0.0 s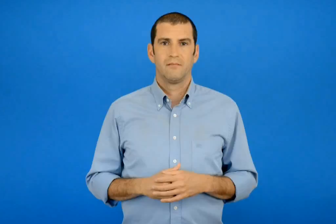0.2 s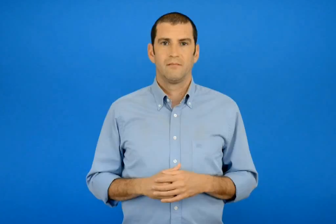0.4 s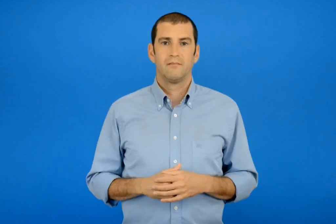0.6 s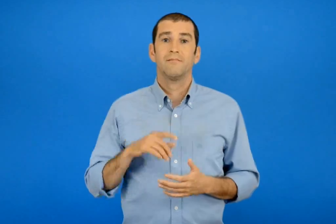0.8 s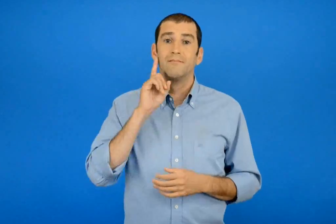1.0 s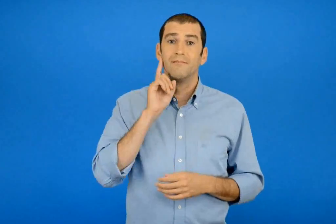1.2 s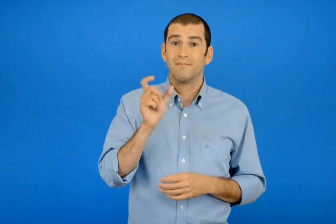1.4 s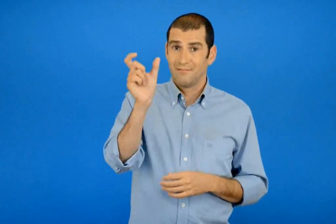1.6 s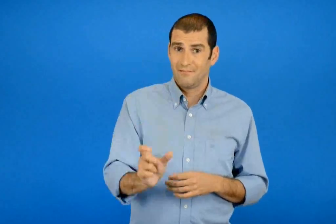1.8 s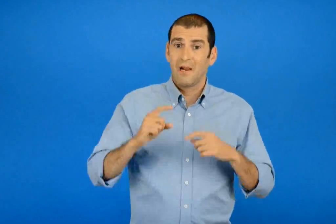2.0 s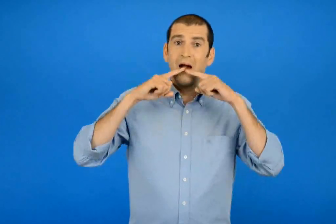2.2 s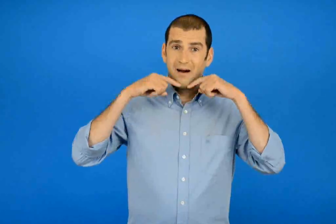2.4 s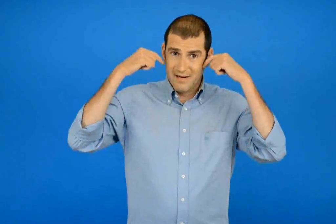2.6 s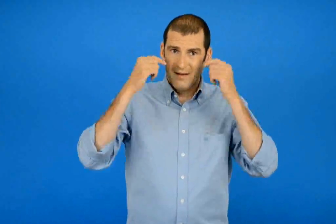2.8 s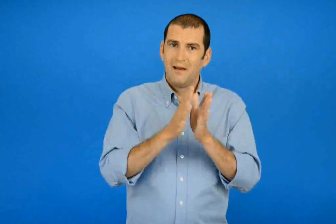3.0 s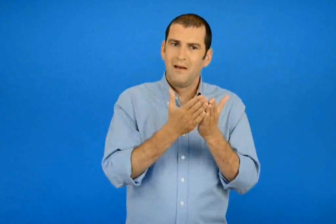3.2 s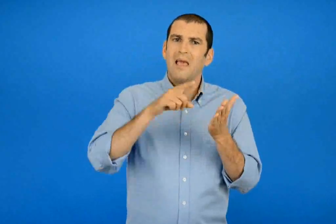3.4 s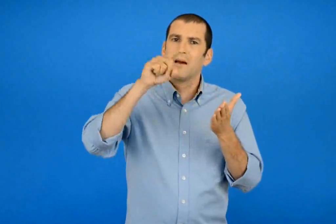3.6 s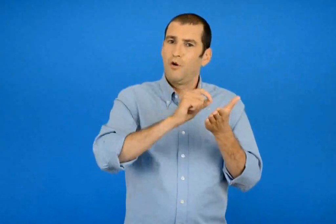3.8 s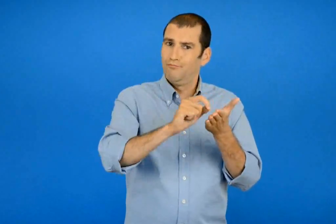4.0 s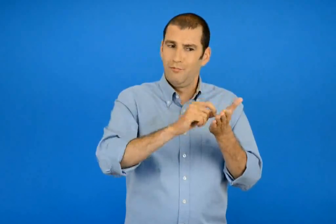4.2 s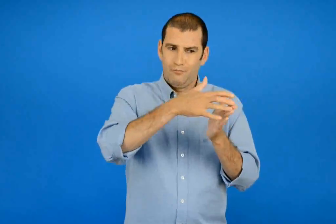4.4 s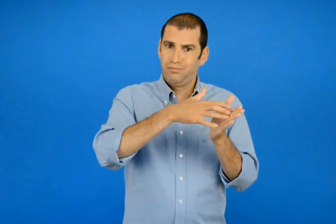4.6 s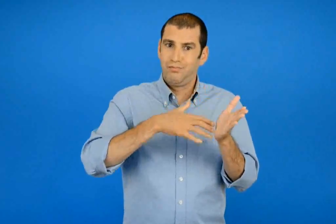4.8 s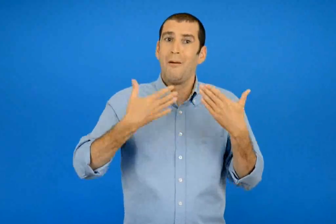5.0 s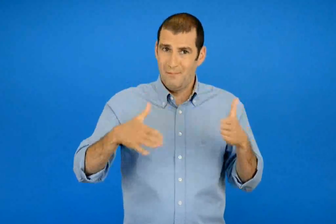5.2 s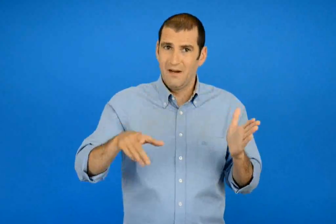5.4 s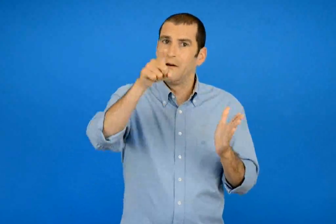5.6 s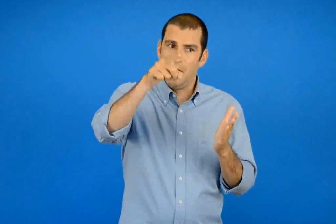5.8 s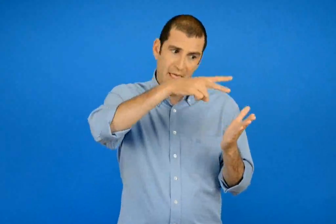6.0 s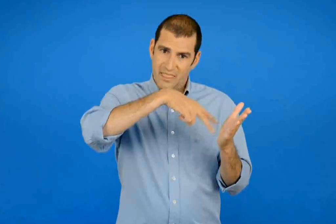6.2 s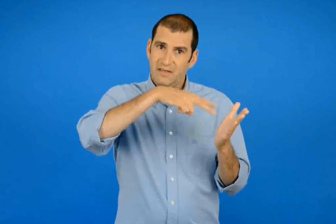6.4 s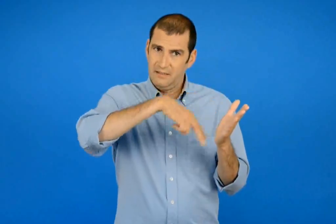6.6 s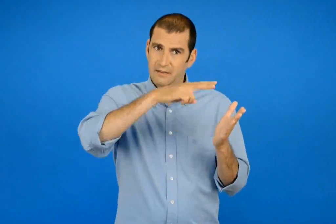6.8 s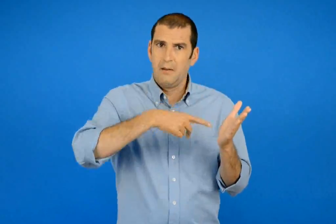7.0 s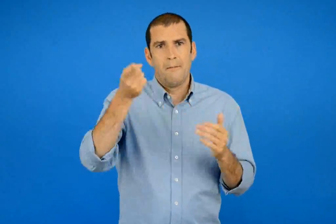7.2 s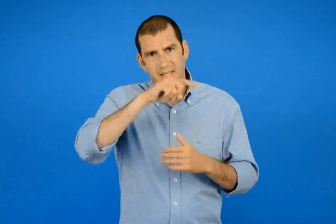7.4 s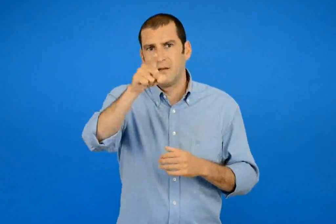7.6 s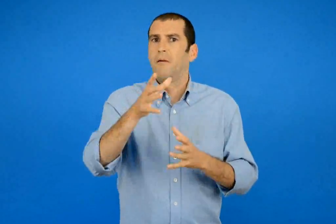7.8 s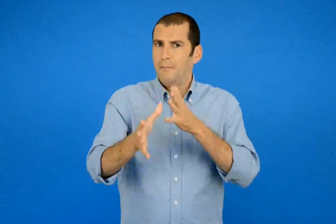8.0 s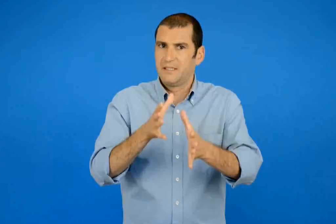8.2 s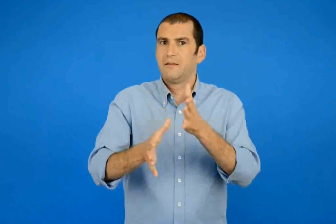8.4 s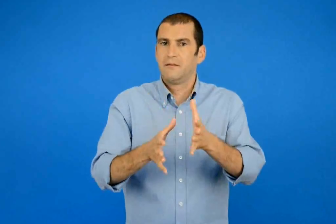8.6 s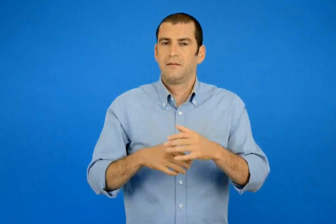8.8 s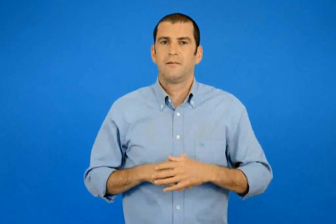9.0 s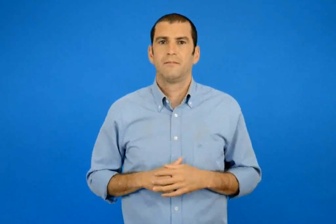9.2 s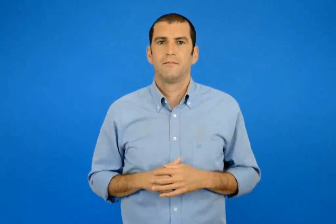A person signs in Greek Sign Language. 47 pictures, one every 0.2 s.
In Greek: διάβασε όσα έγραψε η χαρά στο ημερολόγιο της και πες
